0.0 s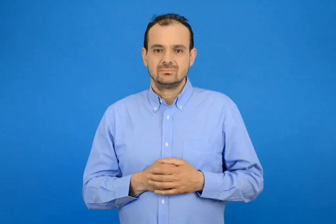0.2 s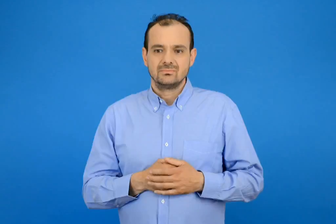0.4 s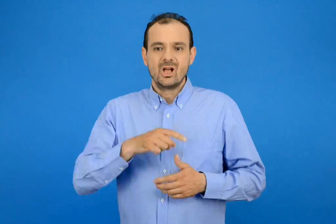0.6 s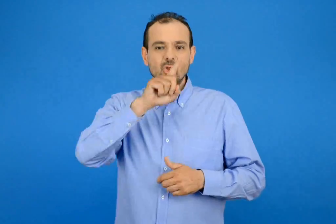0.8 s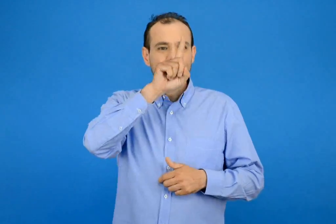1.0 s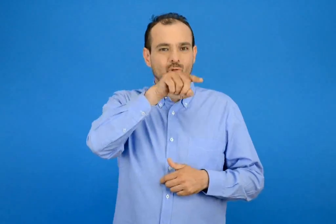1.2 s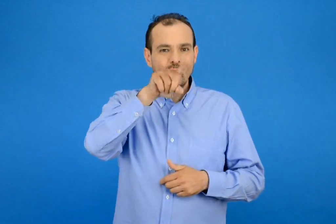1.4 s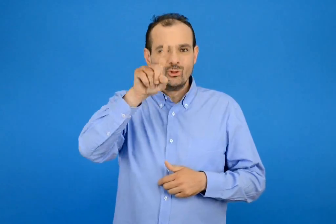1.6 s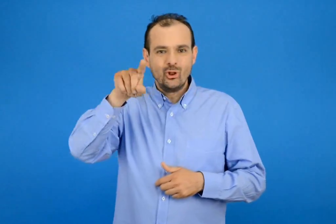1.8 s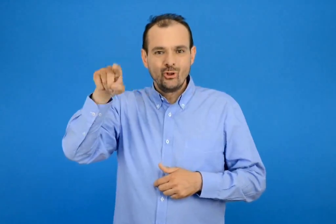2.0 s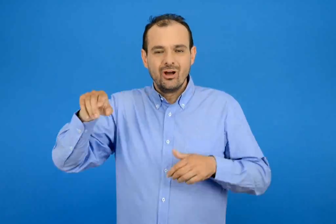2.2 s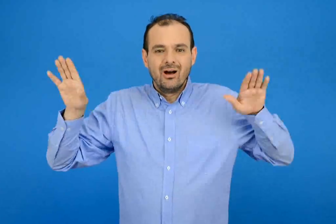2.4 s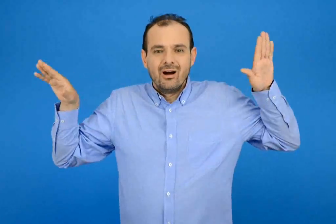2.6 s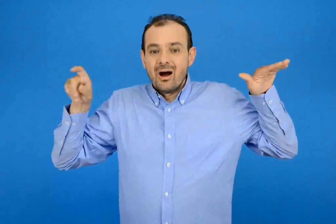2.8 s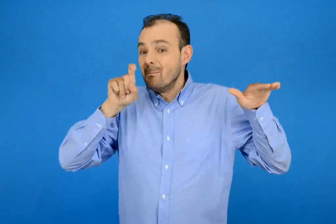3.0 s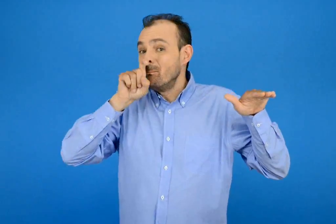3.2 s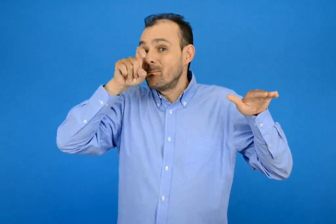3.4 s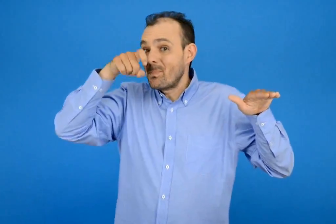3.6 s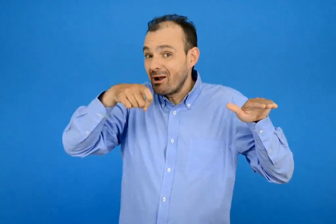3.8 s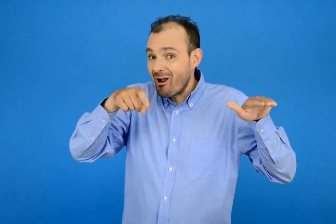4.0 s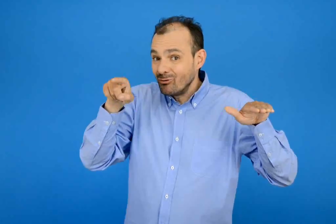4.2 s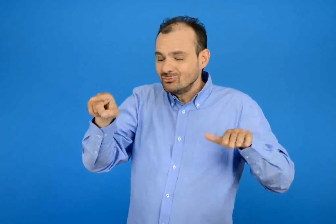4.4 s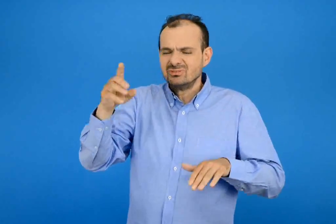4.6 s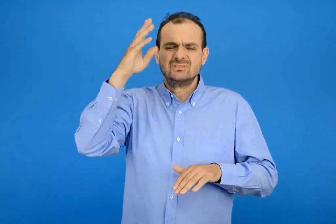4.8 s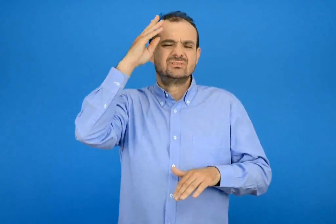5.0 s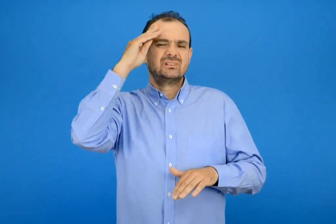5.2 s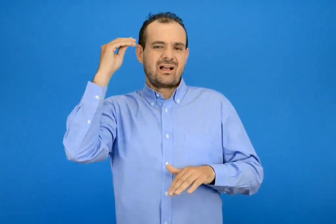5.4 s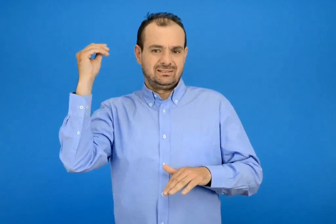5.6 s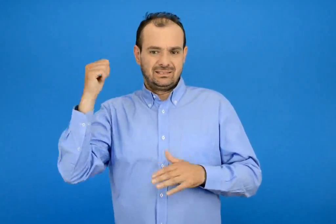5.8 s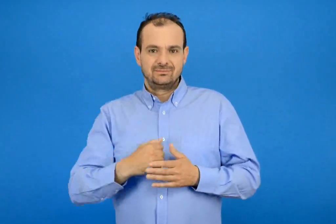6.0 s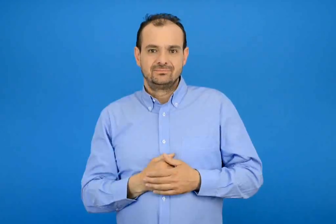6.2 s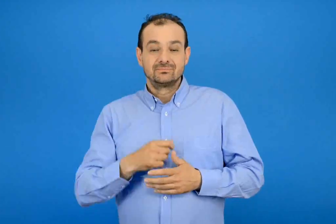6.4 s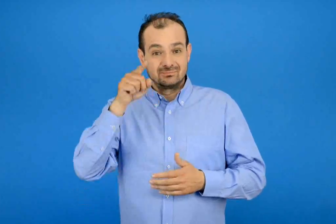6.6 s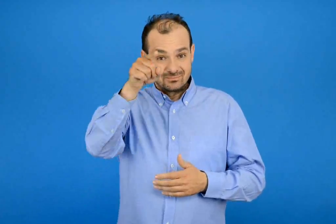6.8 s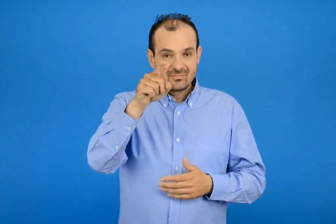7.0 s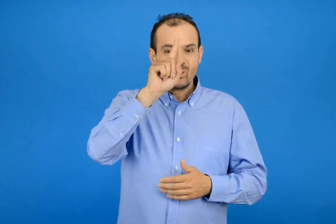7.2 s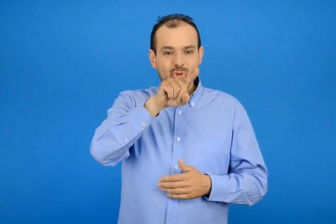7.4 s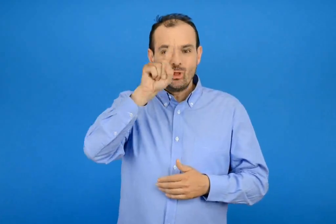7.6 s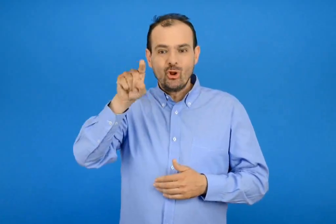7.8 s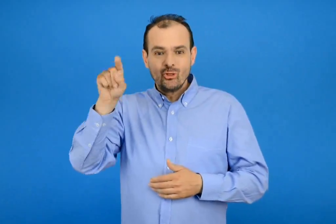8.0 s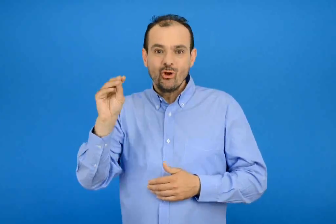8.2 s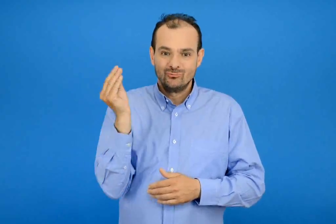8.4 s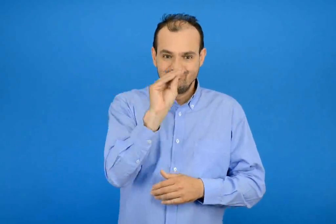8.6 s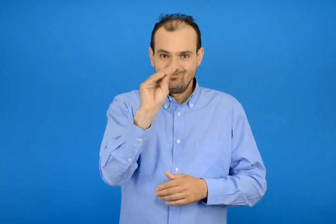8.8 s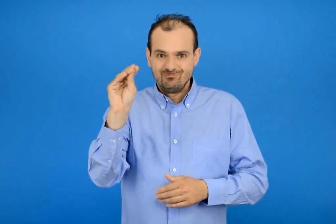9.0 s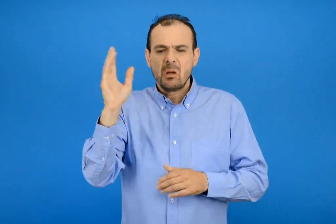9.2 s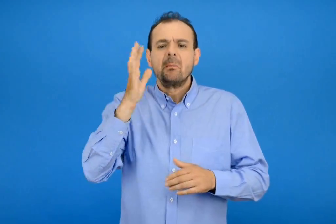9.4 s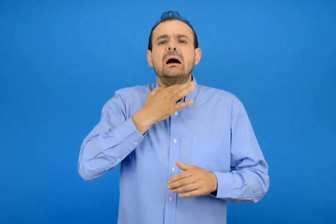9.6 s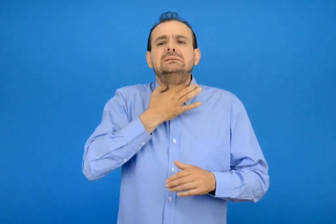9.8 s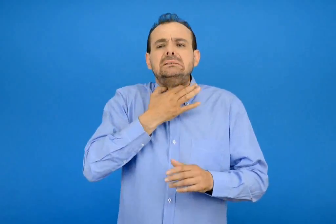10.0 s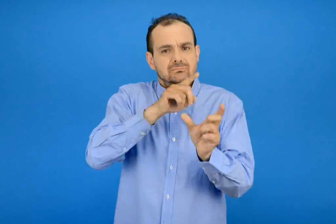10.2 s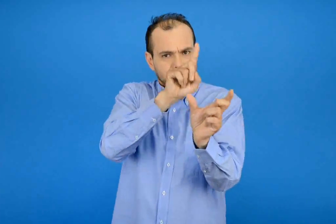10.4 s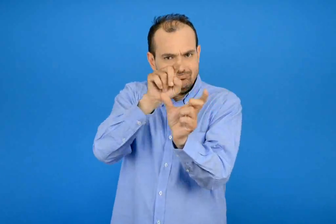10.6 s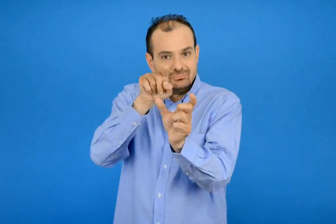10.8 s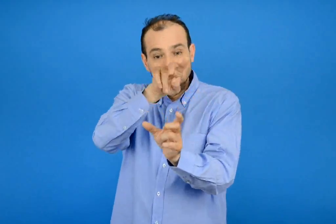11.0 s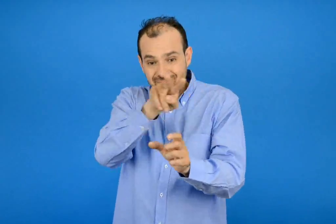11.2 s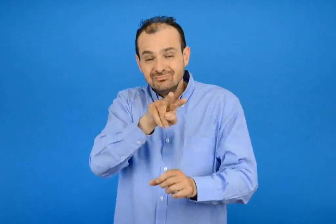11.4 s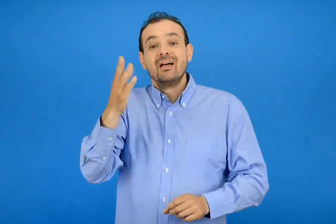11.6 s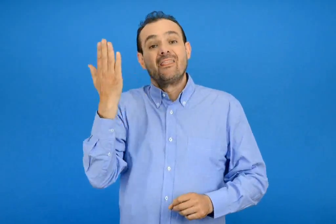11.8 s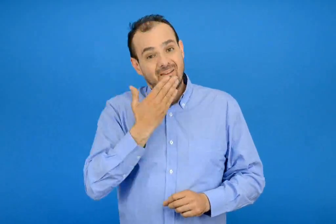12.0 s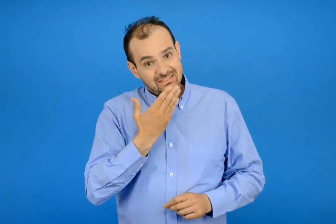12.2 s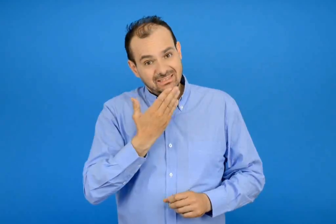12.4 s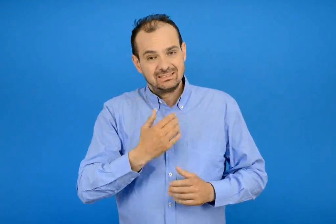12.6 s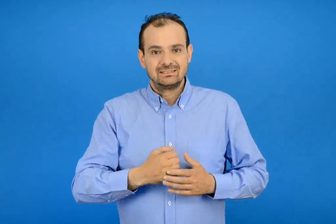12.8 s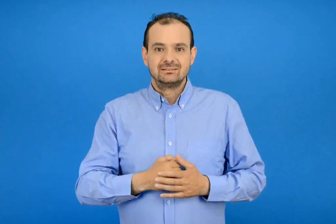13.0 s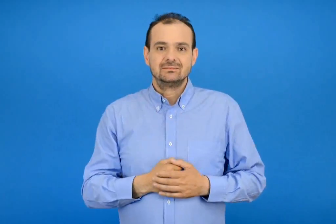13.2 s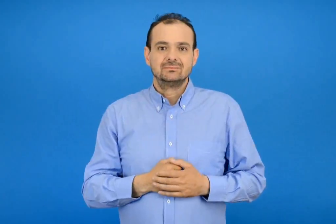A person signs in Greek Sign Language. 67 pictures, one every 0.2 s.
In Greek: ο παπαγάλος ξέχασε τους τόνους συμπλήρωσε τόνους όπου χρειάζεται και διάβασε
